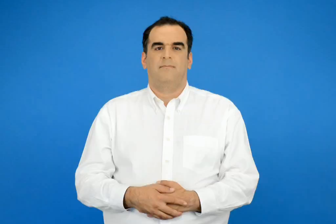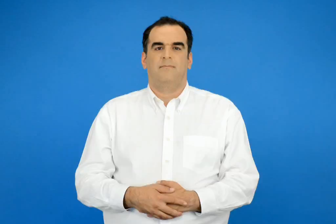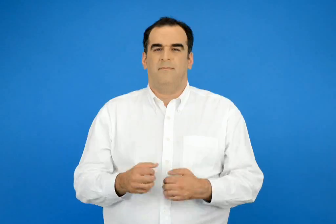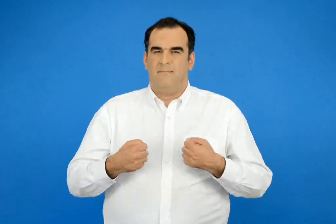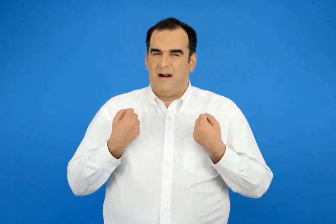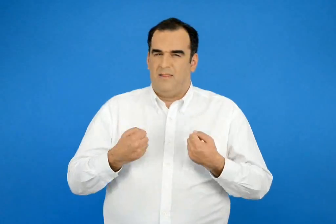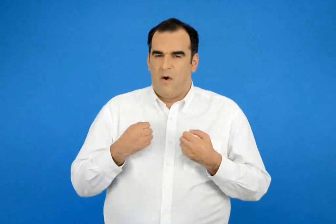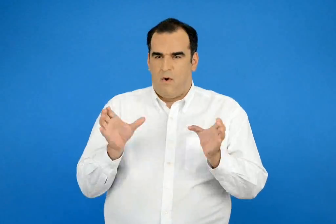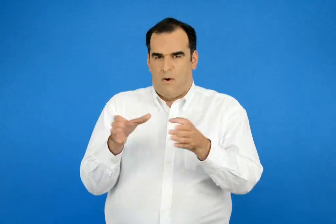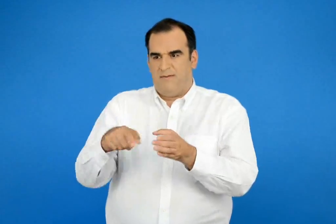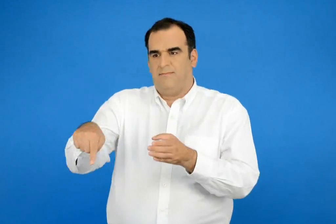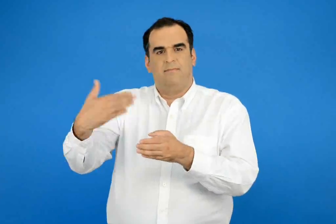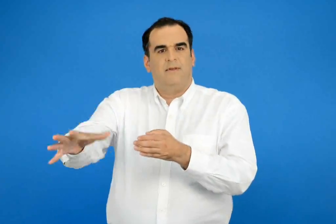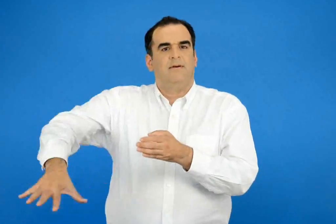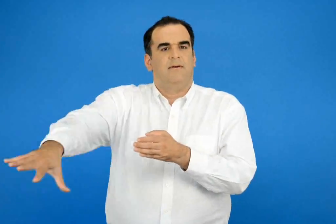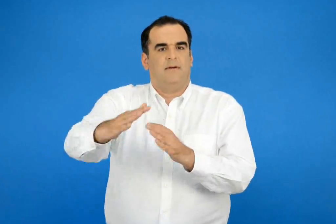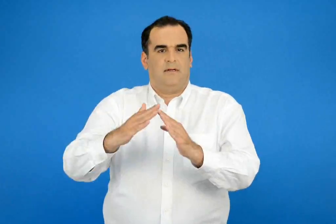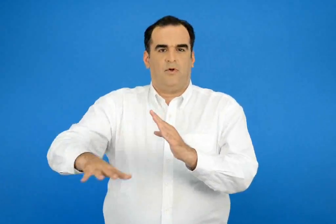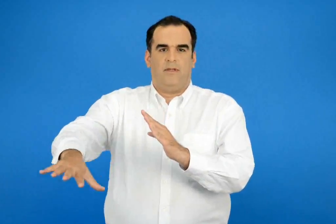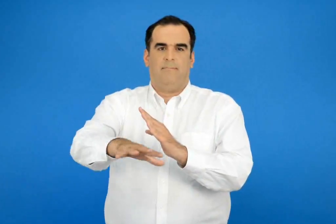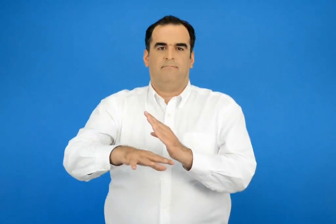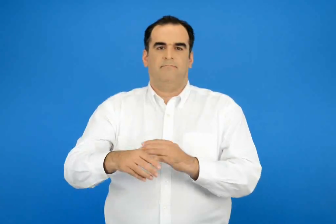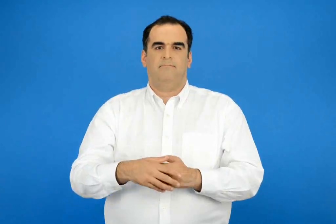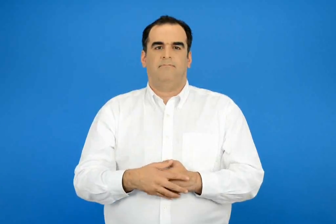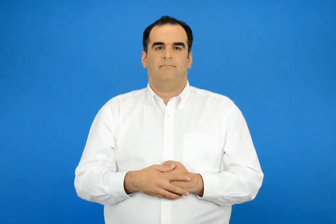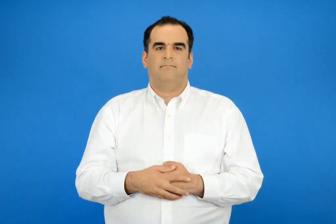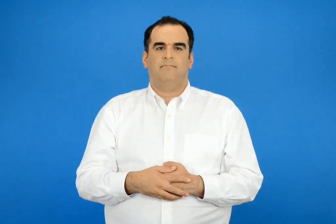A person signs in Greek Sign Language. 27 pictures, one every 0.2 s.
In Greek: ομαδικά της γειτονίας
